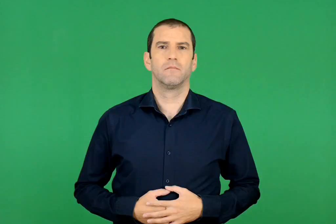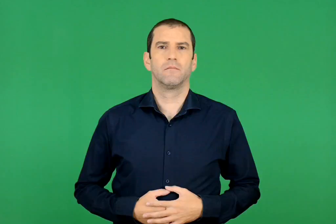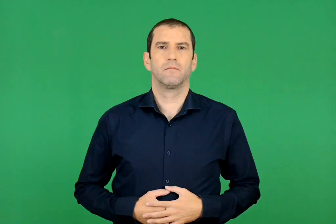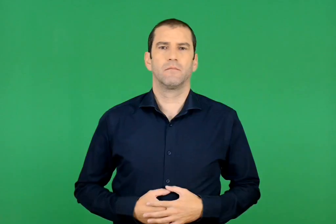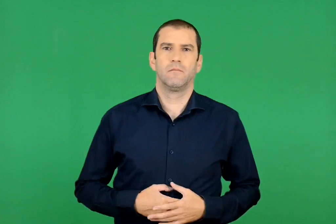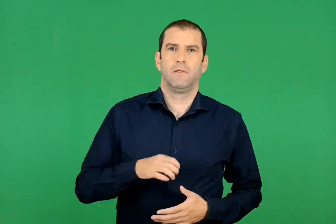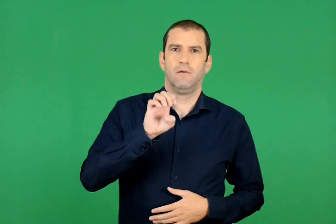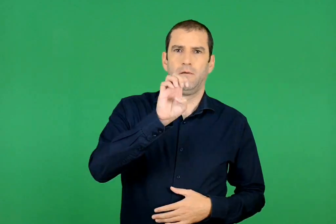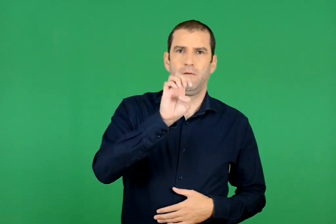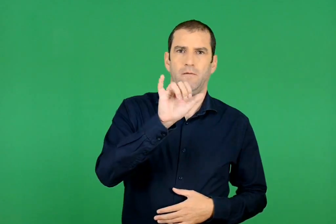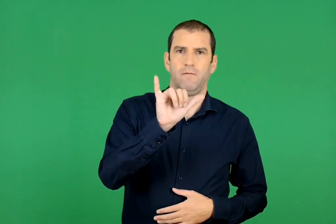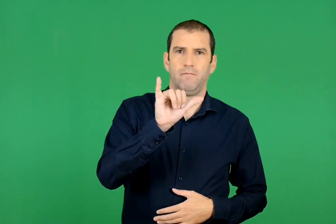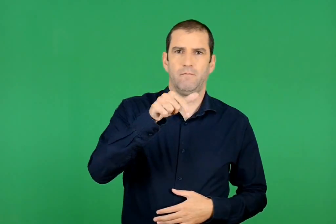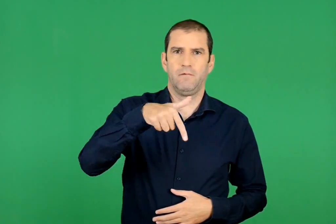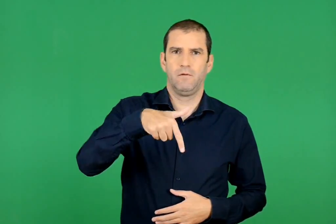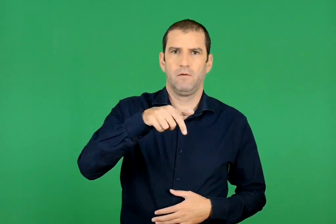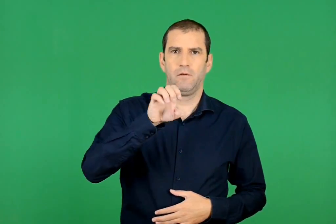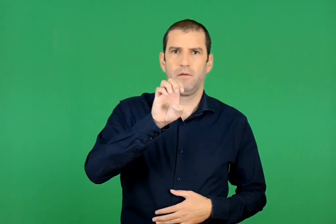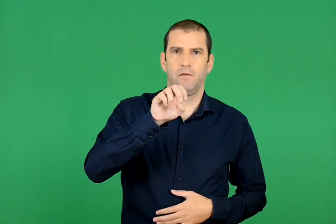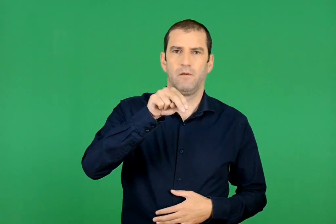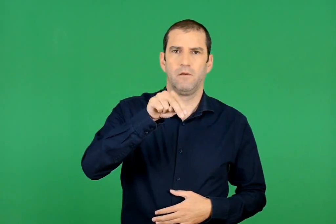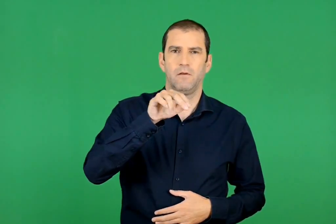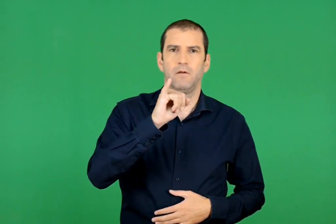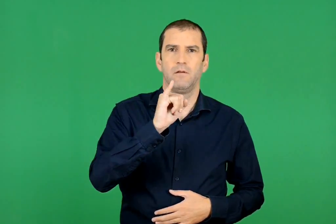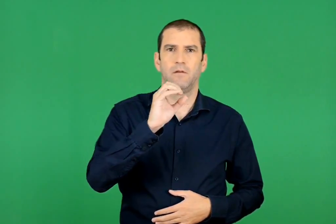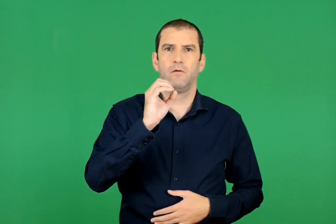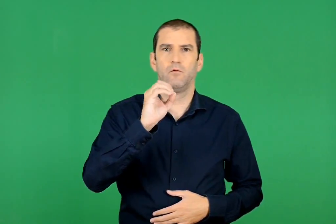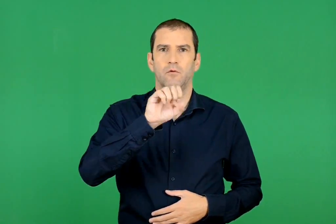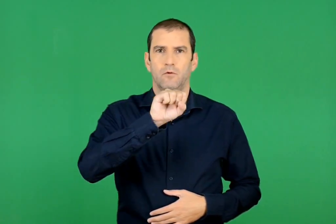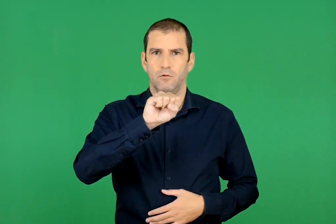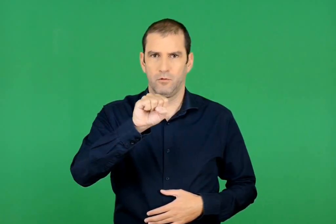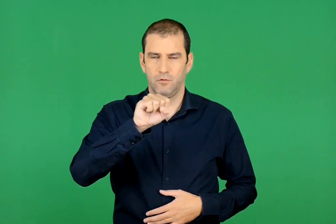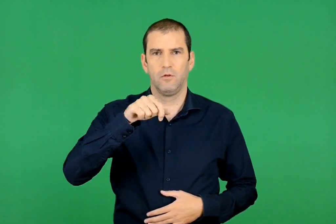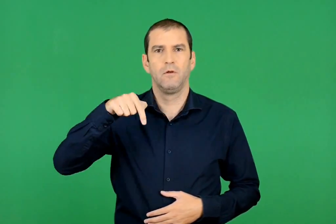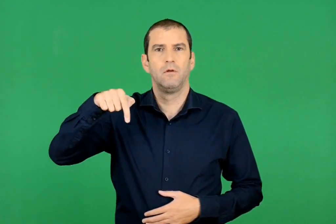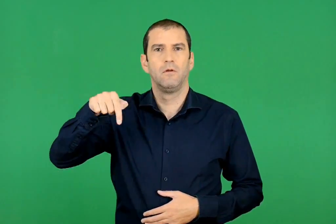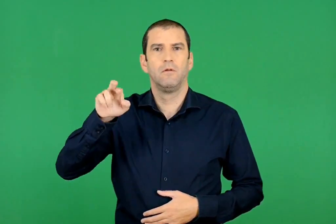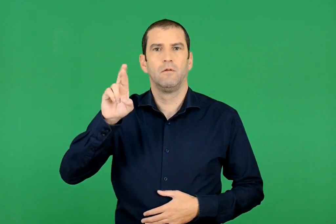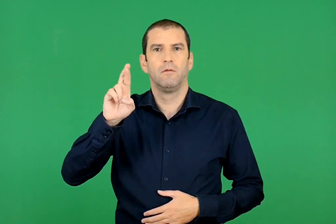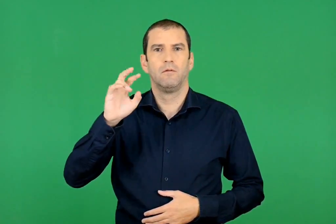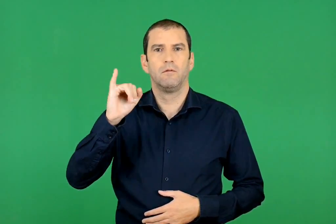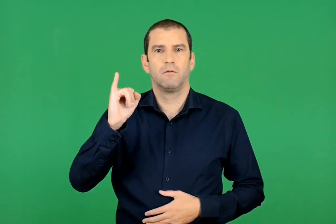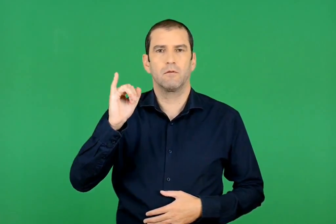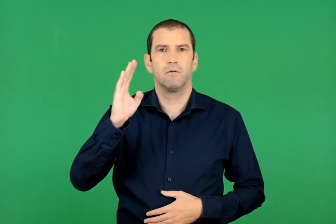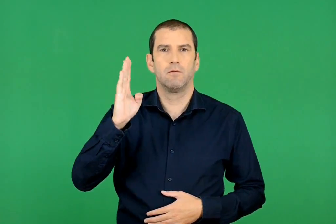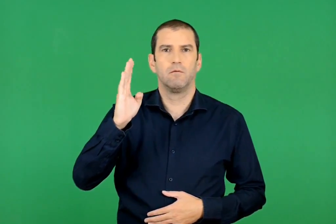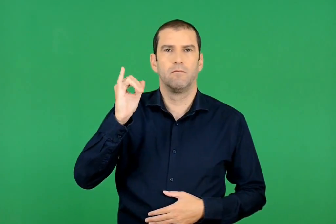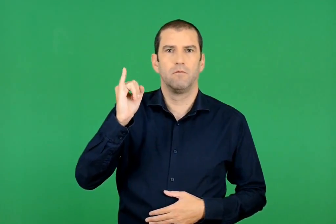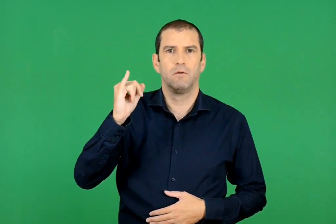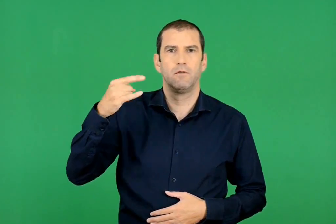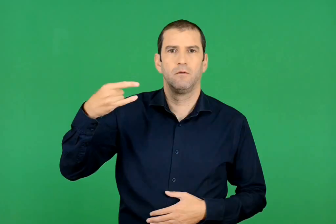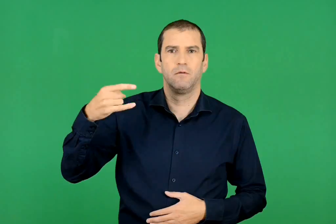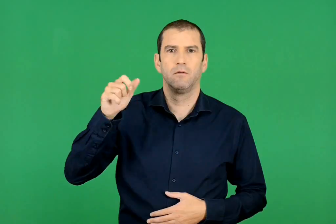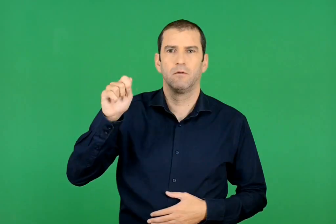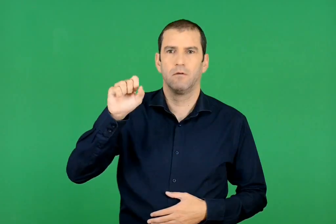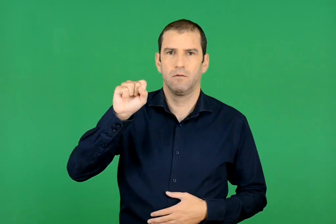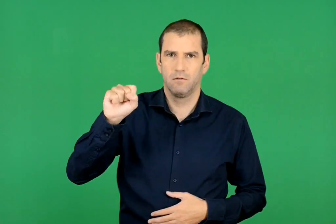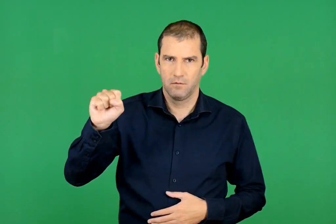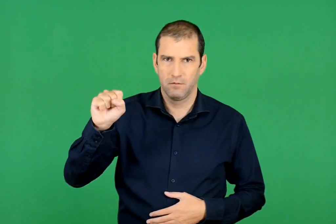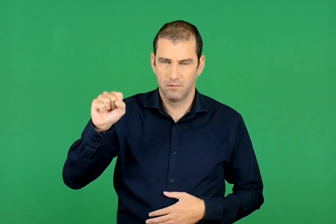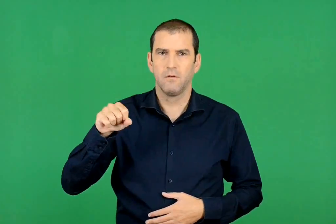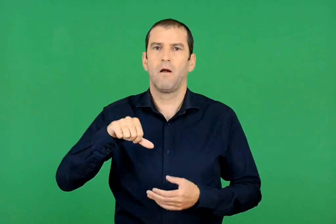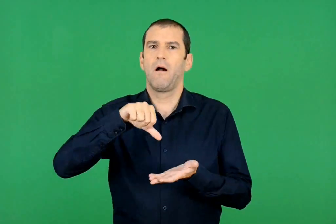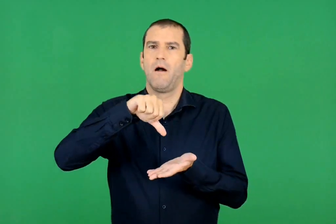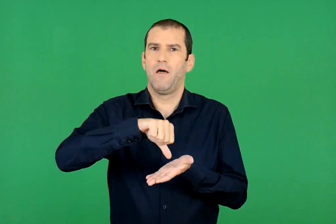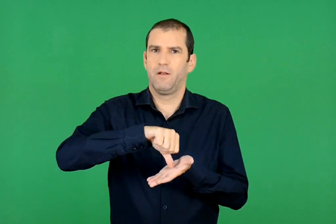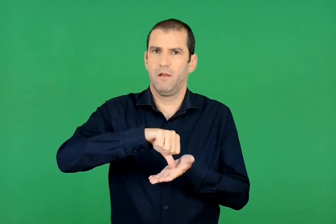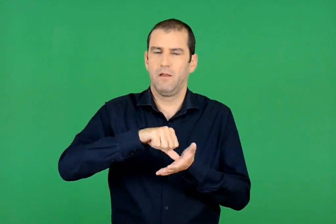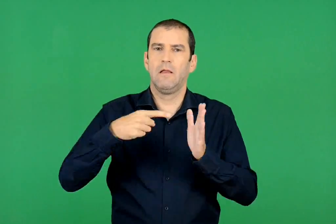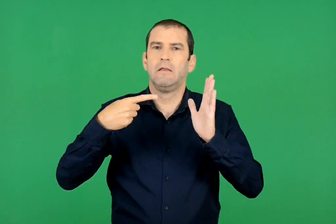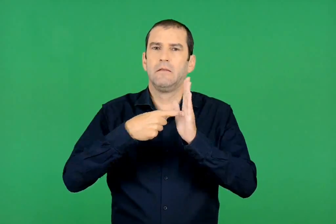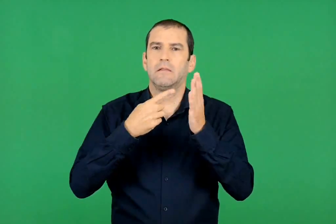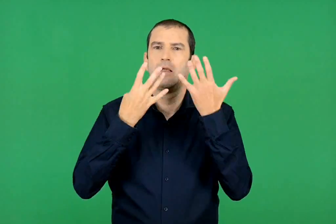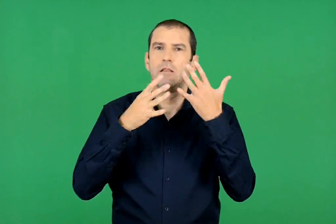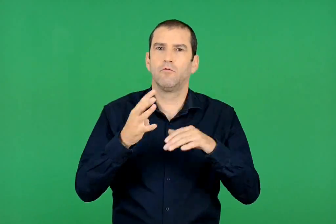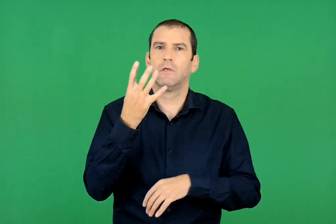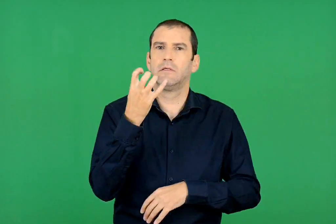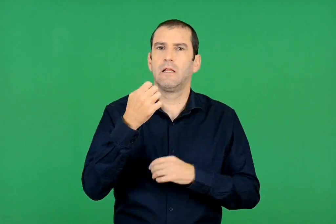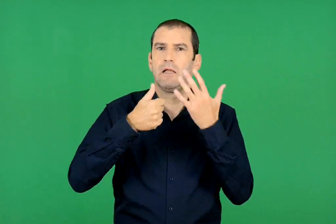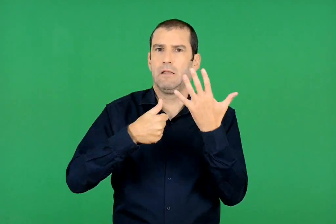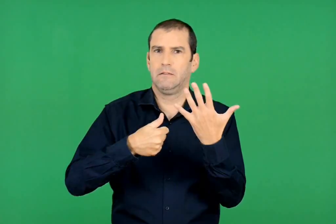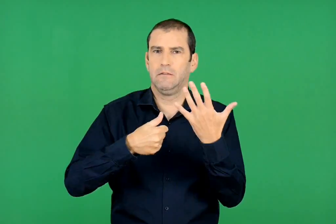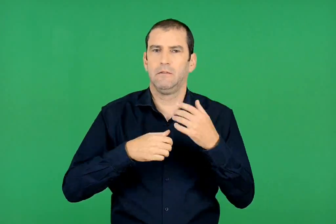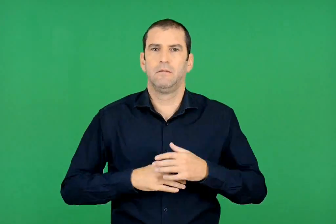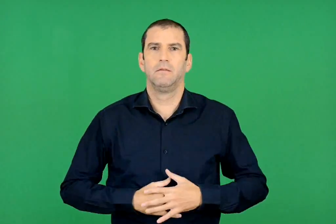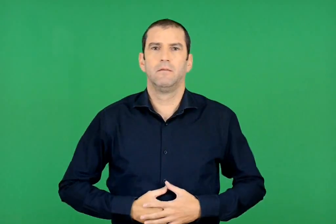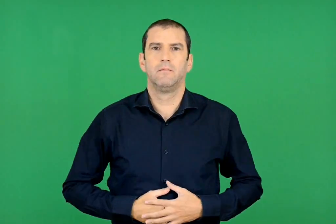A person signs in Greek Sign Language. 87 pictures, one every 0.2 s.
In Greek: ευγένιος τριβιζάς αθήνα 1946
